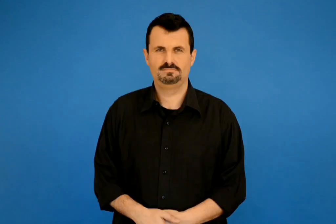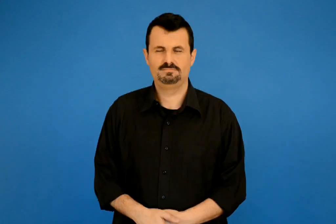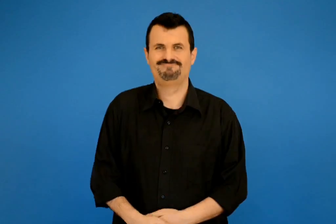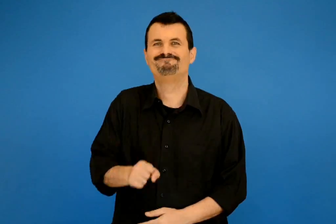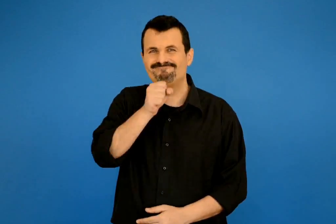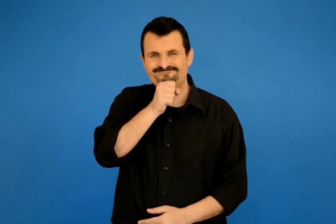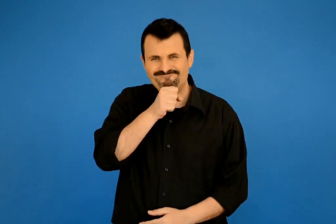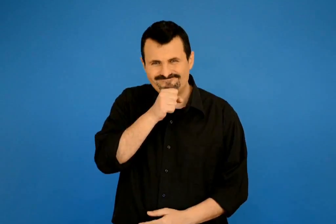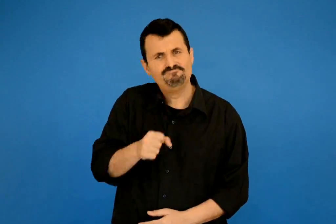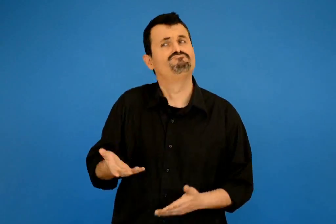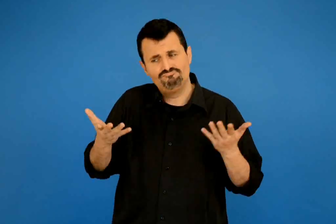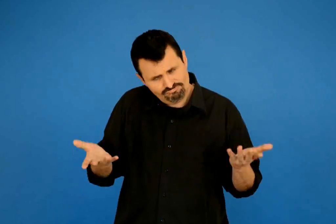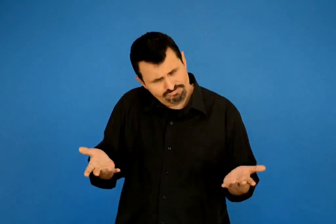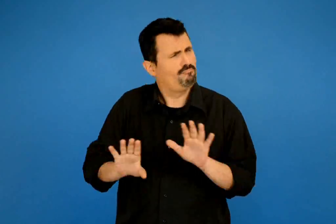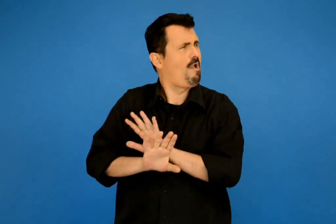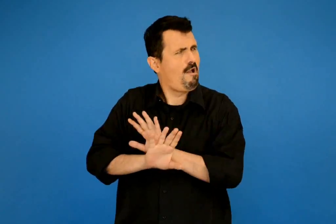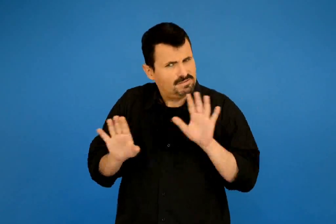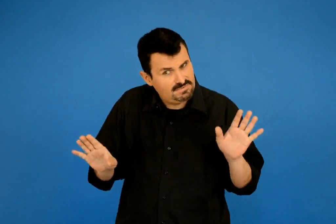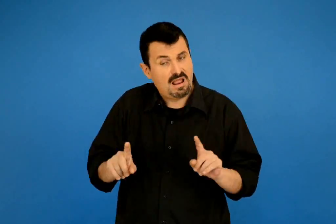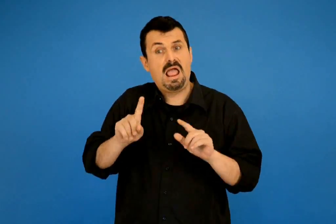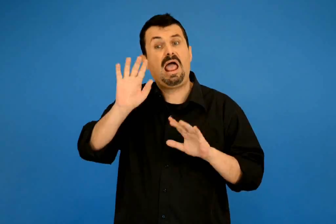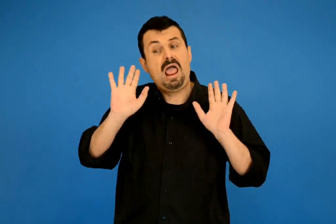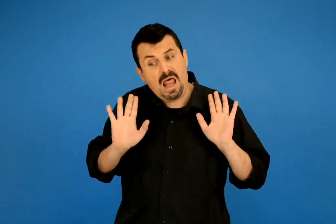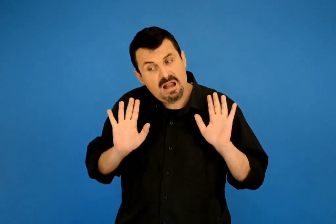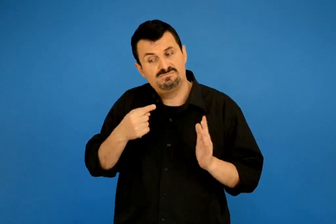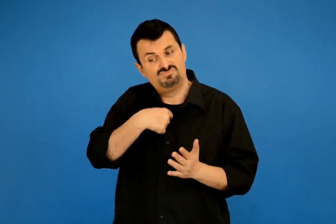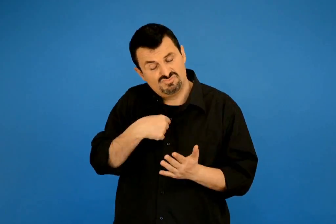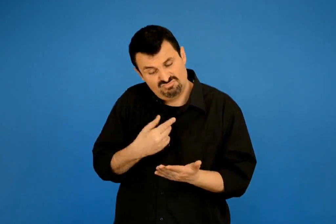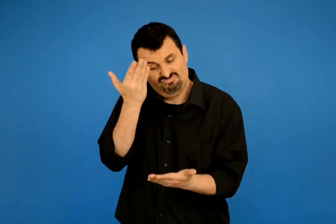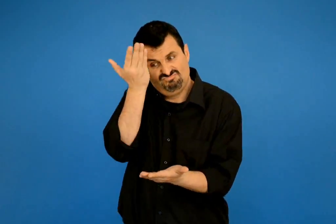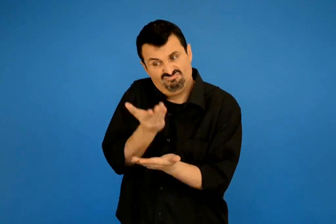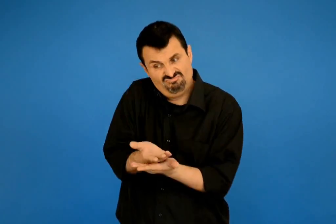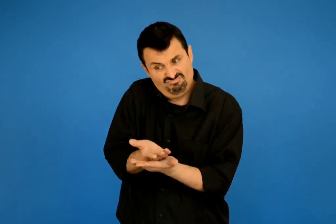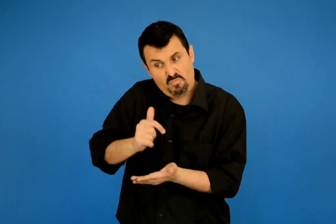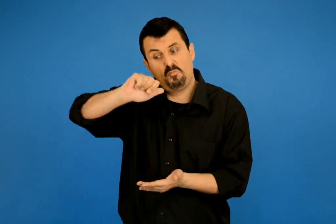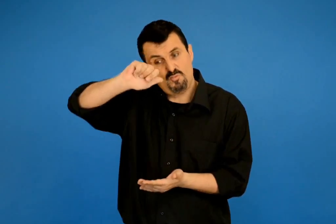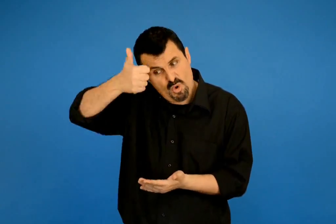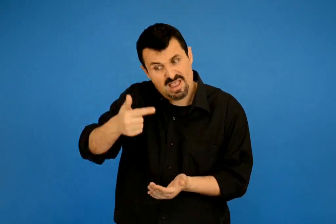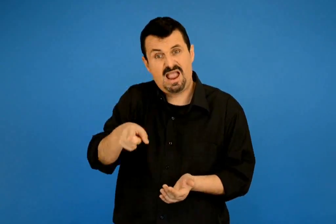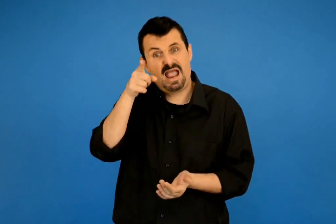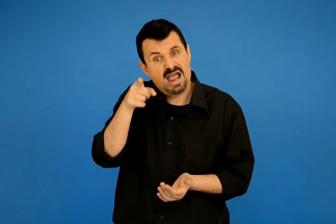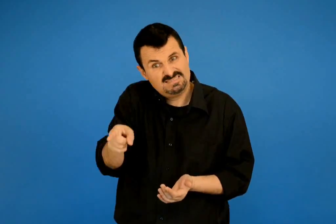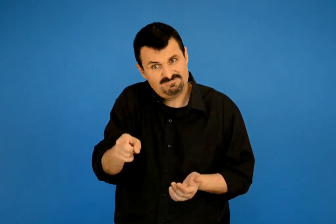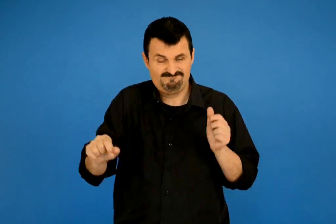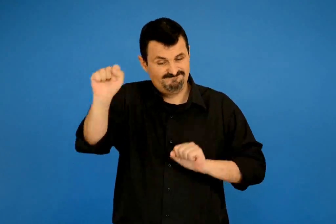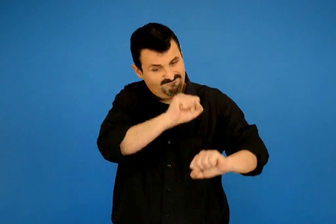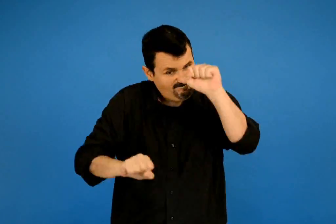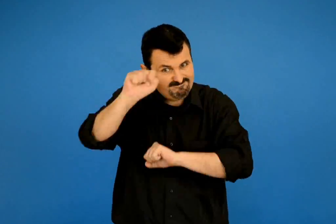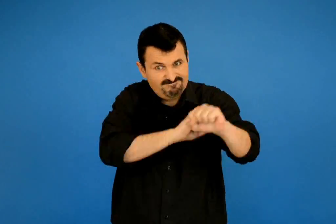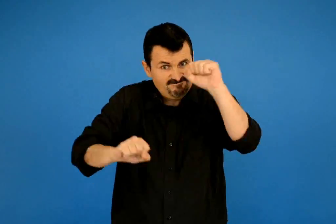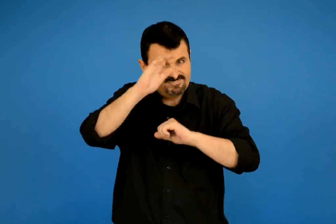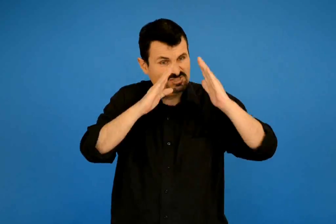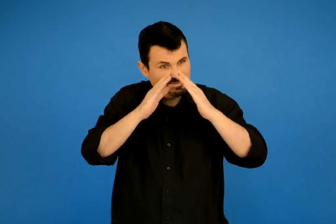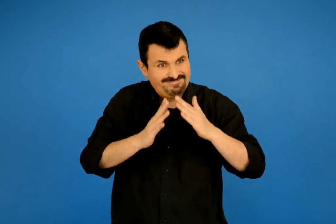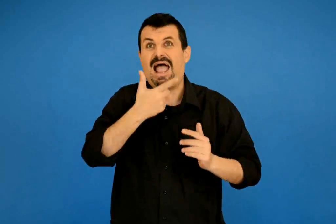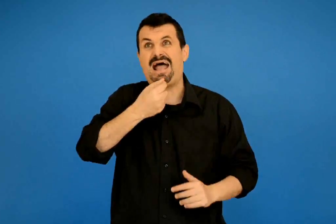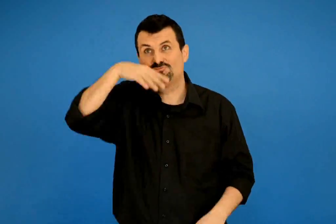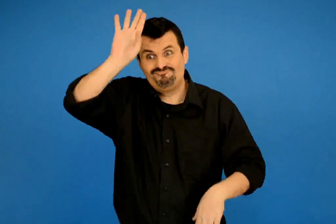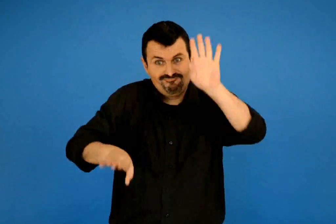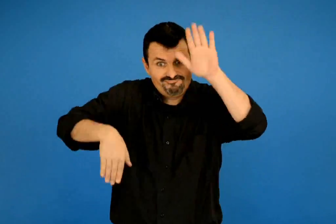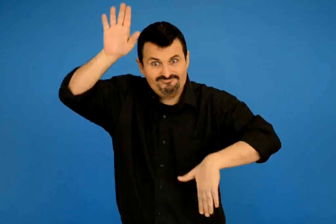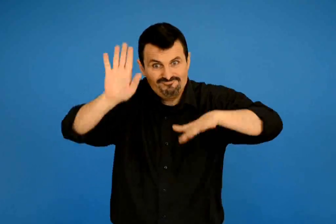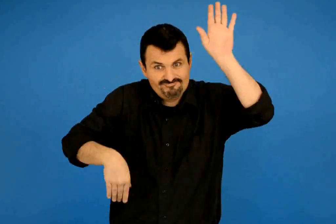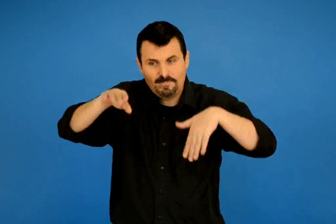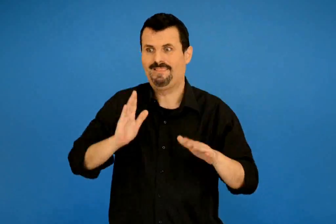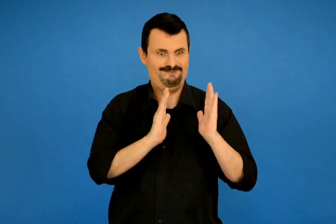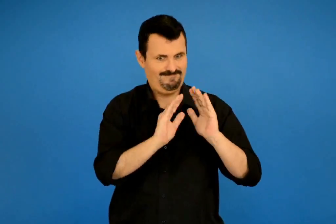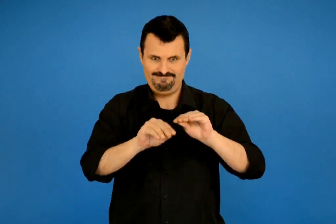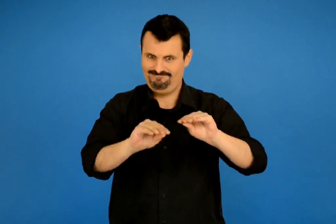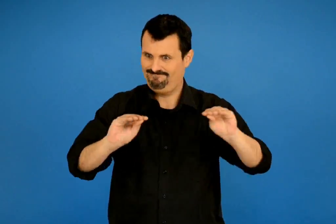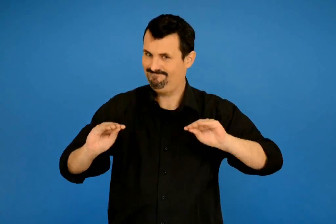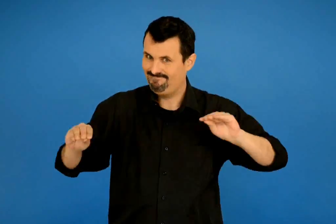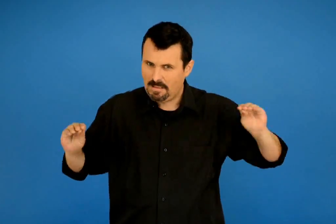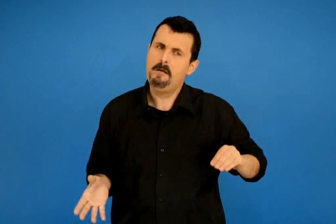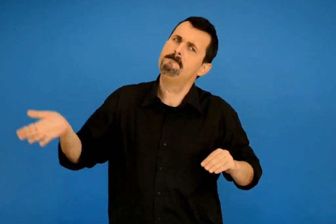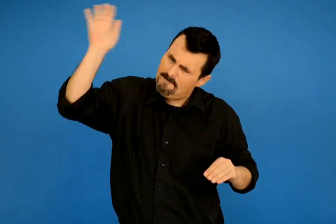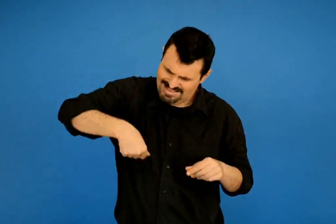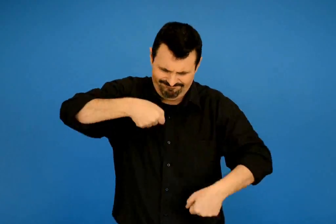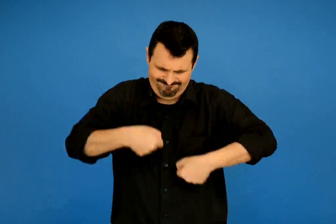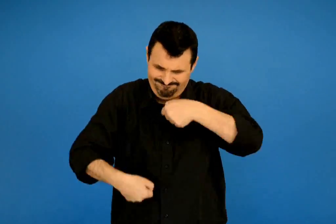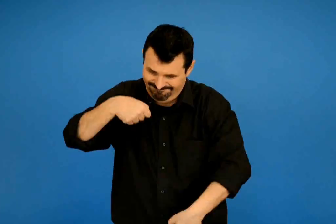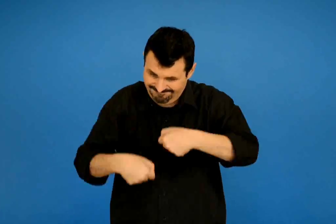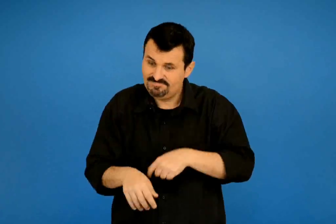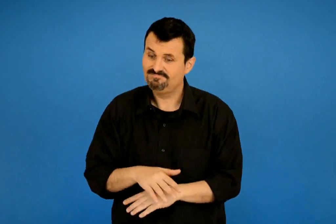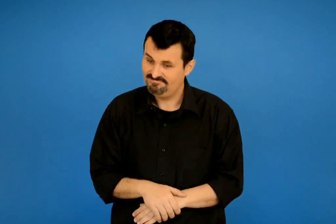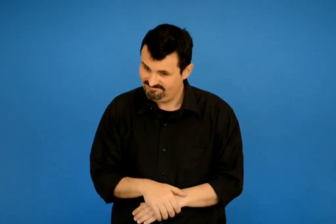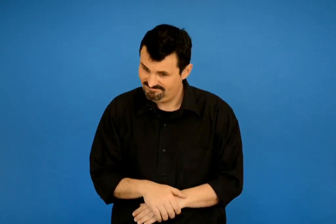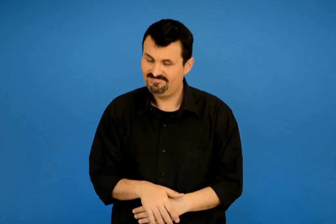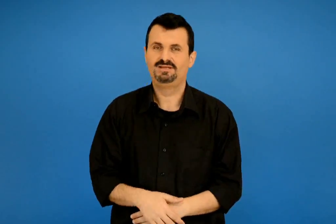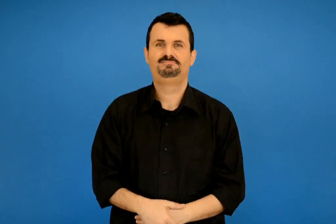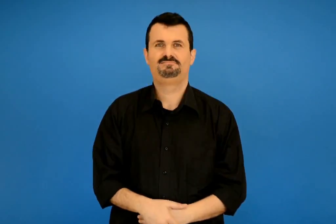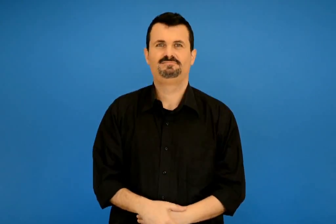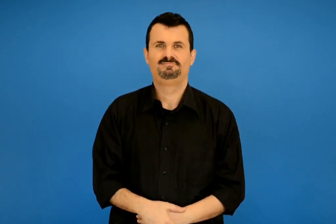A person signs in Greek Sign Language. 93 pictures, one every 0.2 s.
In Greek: εντάξει λέει η δρακόντισσα αλλά πρώτα έχω κι εγώ μια απαίτηση να μου σιάξεις το σπίτι να το ασπρίσεις να το συγυρίσεις και μετα να ζυμώσεις
